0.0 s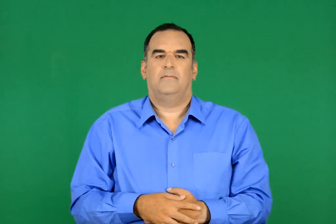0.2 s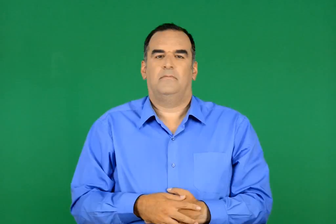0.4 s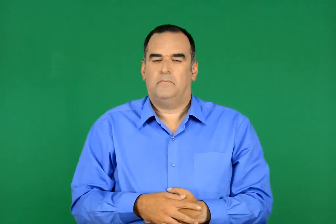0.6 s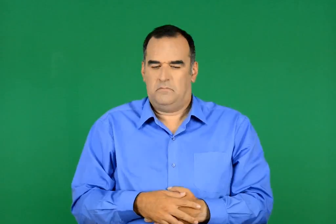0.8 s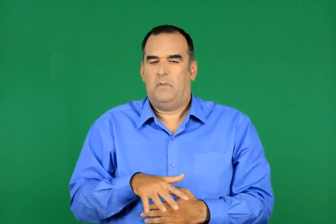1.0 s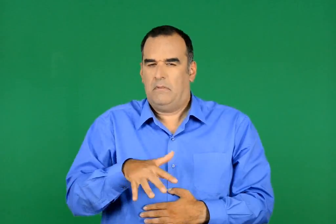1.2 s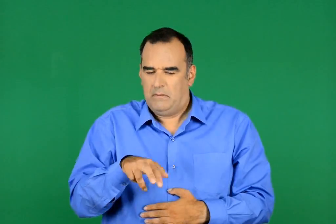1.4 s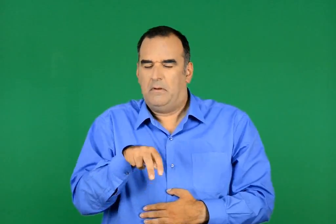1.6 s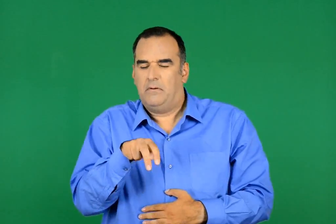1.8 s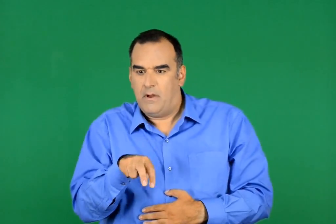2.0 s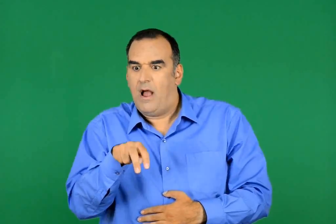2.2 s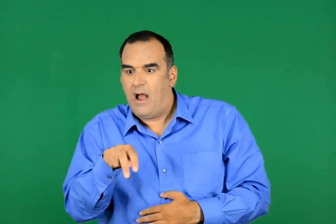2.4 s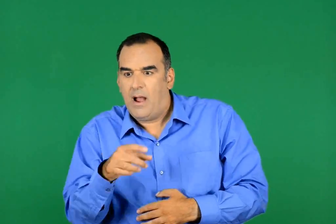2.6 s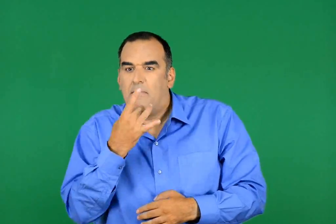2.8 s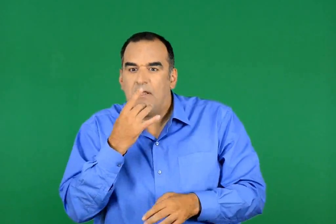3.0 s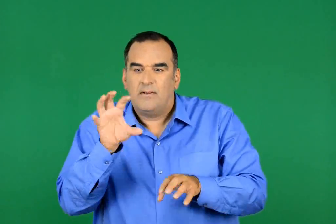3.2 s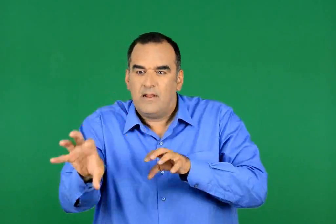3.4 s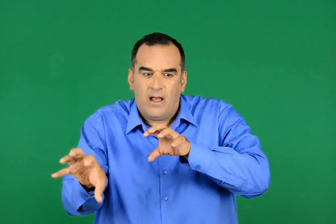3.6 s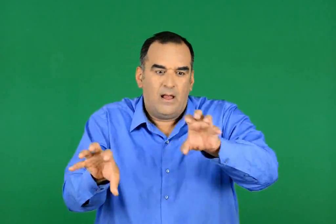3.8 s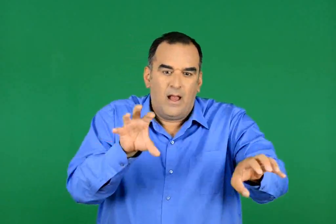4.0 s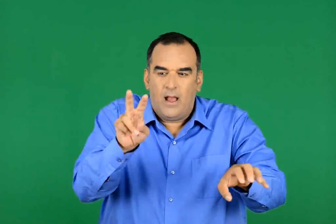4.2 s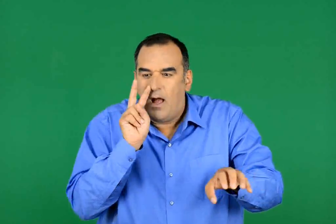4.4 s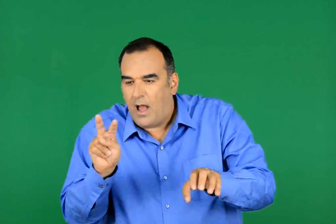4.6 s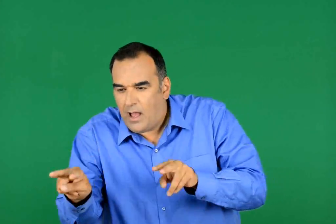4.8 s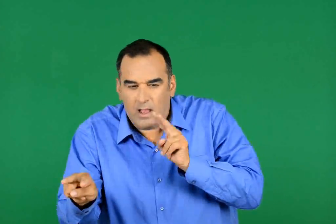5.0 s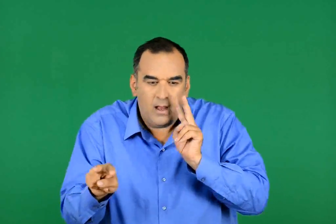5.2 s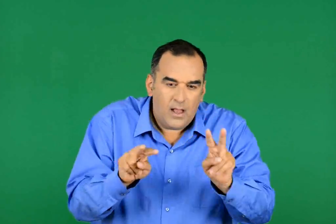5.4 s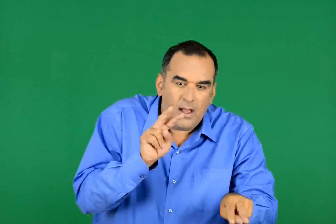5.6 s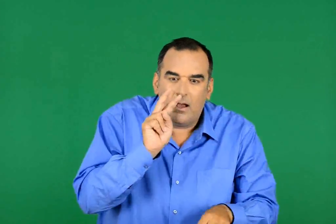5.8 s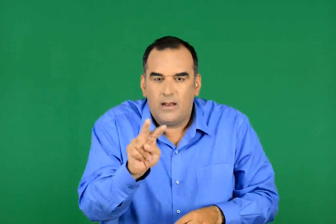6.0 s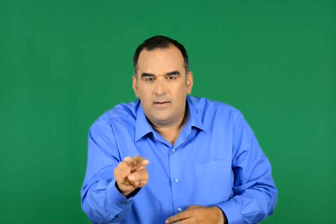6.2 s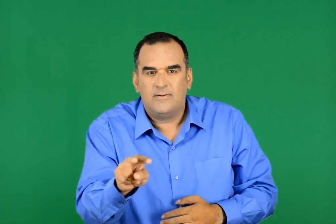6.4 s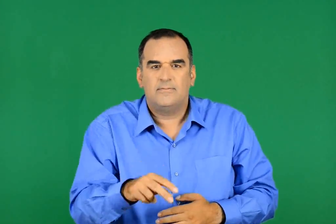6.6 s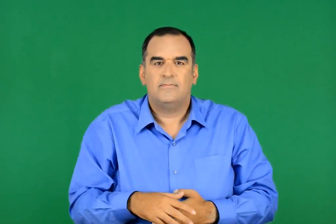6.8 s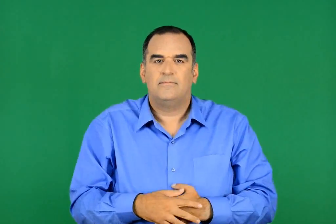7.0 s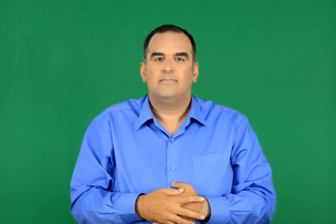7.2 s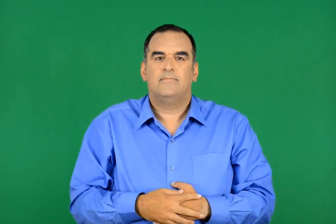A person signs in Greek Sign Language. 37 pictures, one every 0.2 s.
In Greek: σε λίγο άρχισα να διακρίνω κάτι βράχους
